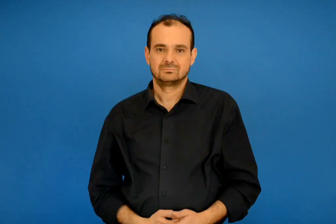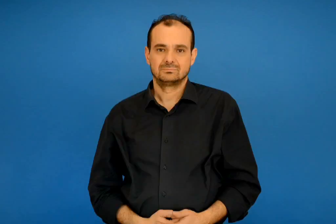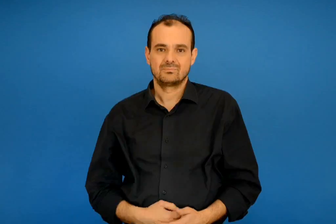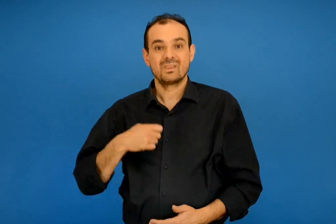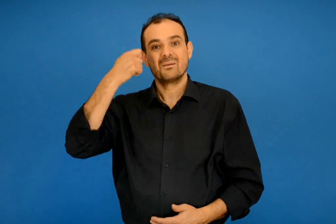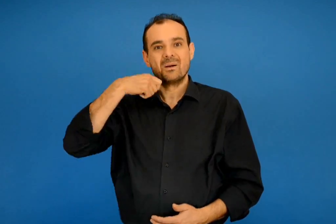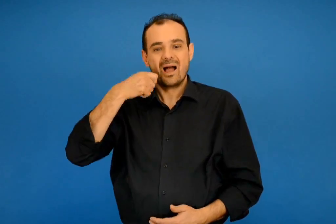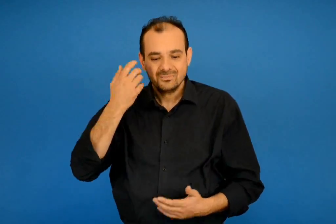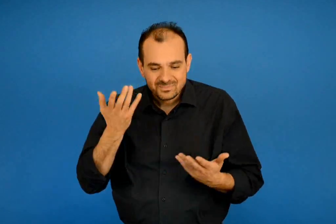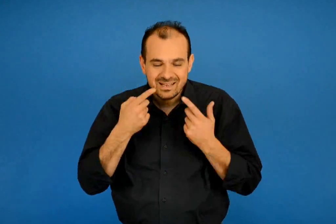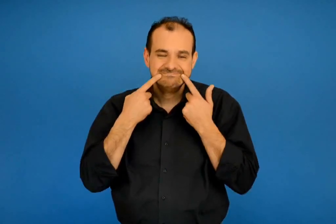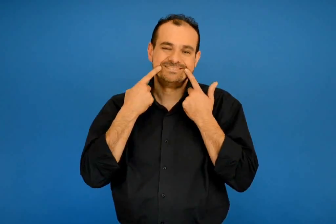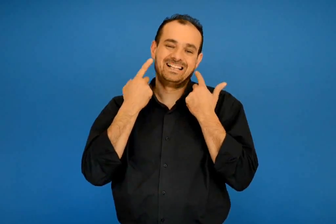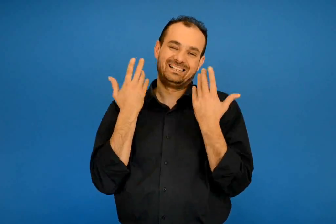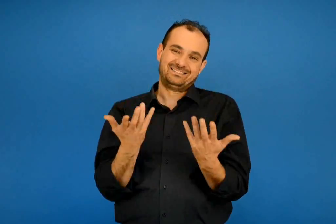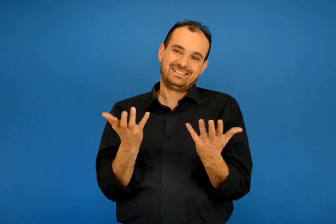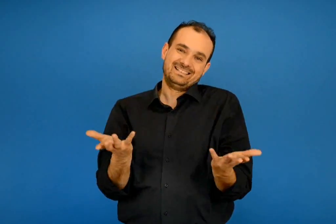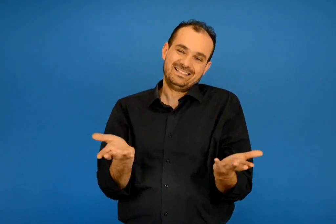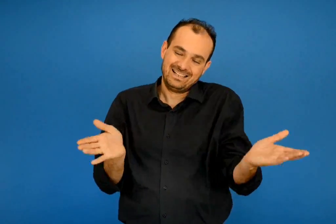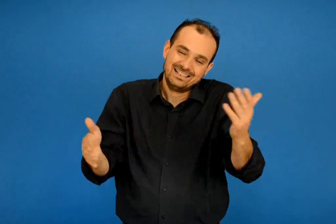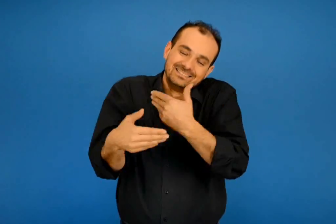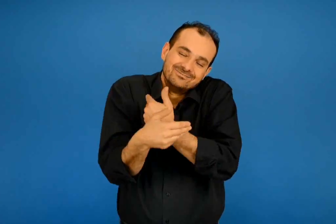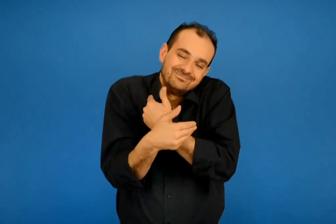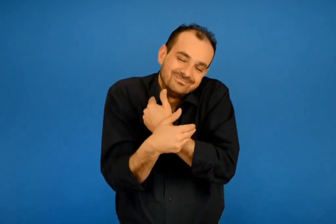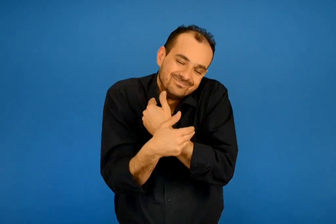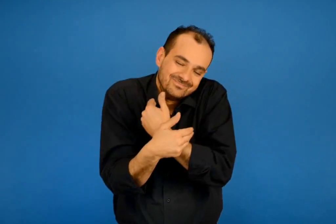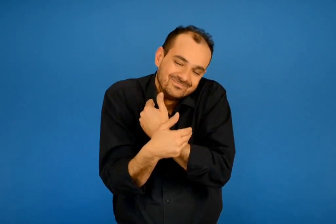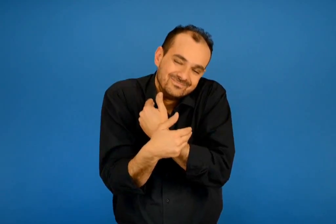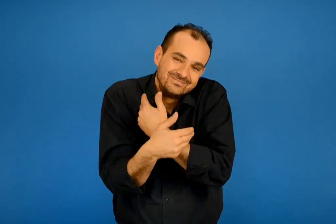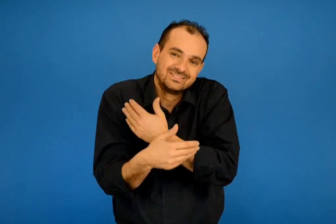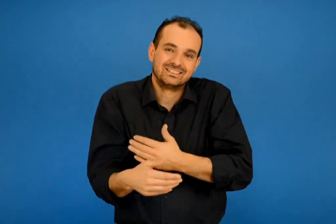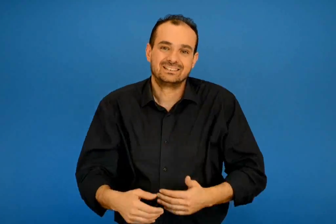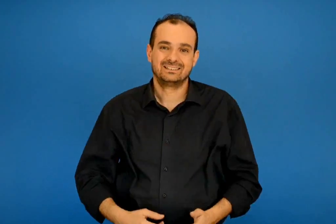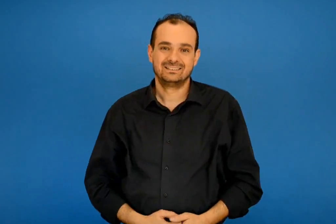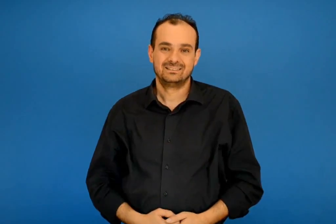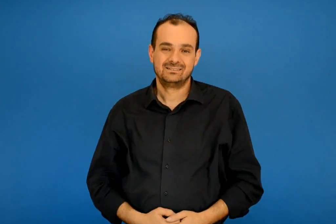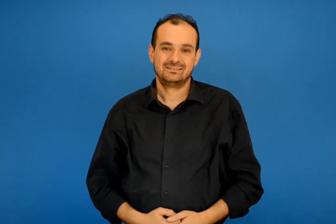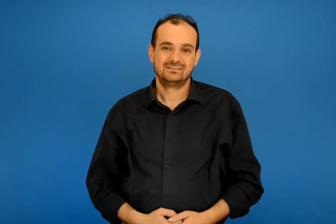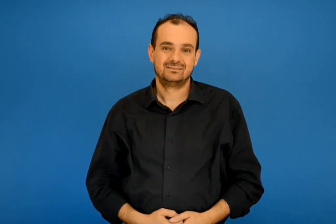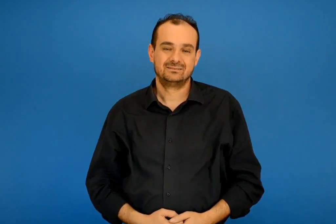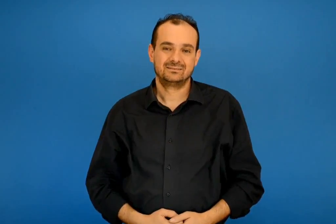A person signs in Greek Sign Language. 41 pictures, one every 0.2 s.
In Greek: η μαμά χαμογελάει και τη σφίγγει τρυφερά
